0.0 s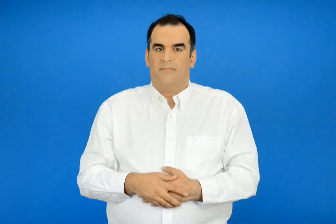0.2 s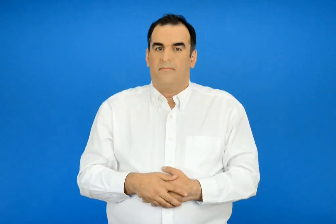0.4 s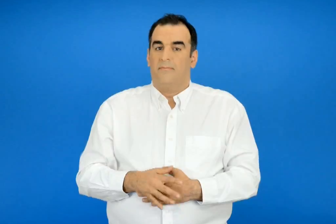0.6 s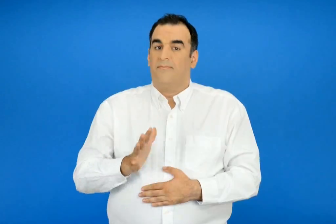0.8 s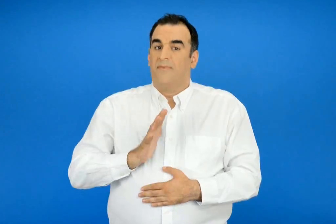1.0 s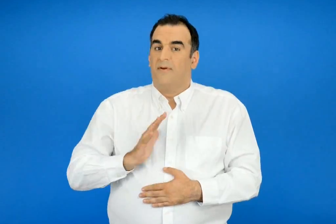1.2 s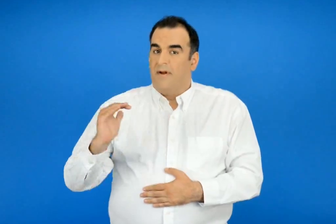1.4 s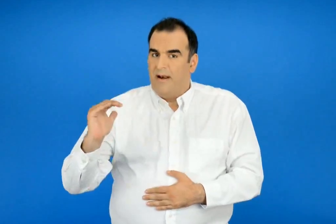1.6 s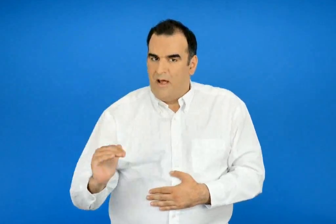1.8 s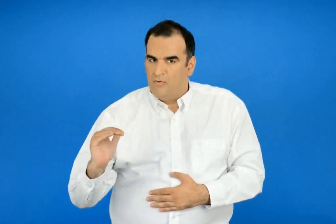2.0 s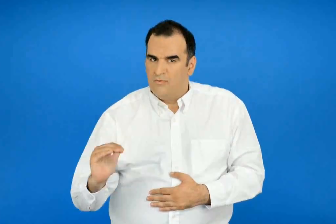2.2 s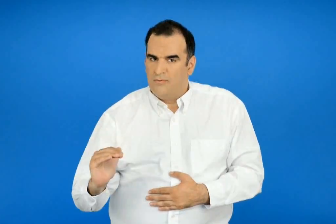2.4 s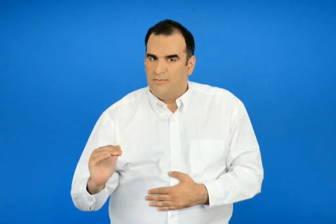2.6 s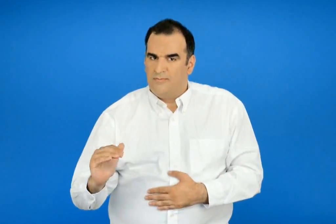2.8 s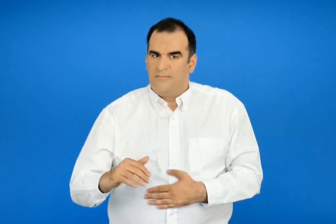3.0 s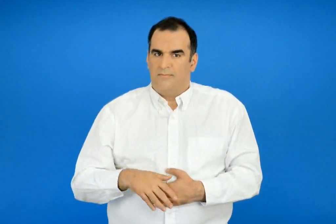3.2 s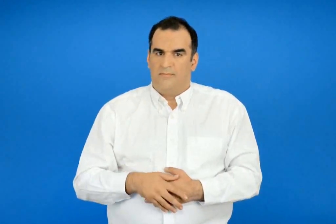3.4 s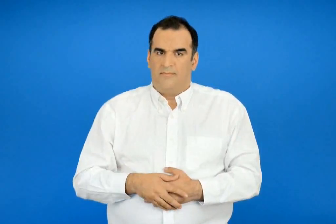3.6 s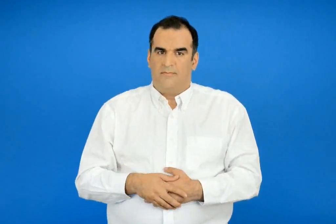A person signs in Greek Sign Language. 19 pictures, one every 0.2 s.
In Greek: νάνος
